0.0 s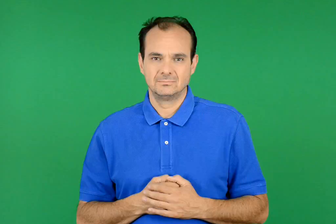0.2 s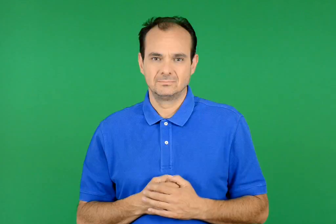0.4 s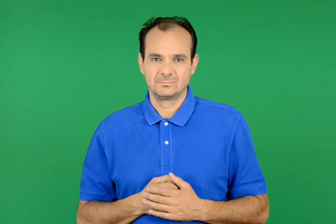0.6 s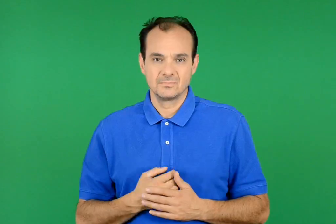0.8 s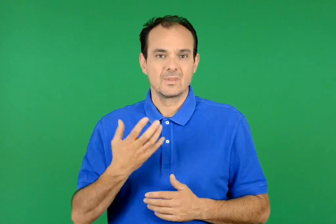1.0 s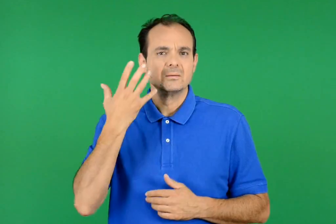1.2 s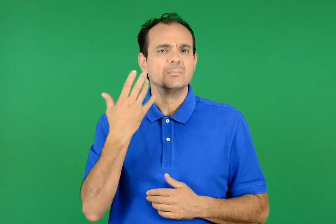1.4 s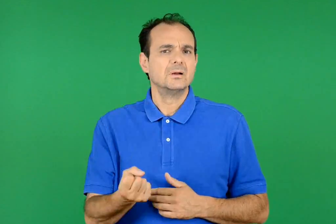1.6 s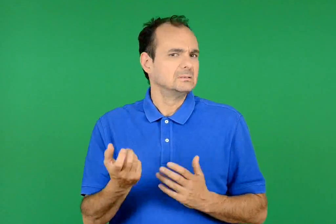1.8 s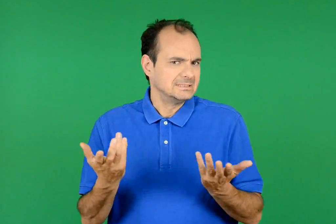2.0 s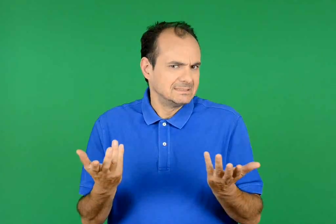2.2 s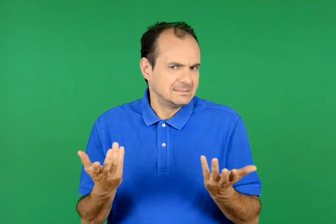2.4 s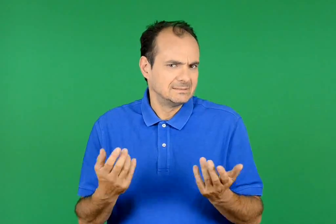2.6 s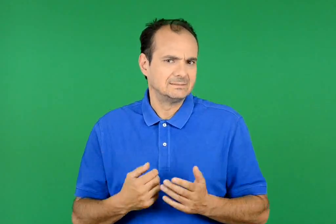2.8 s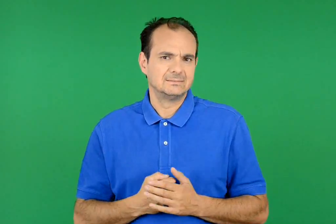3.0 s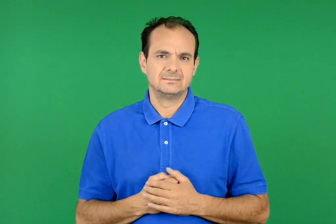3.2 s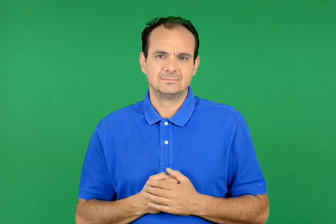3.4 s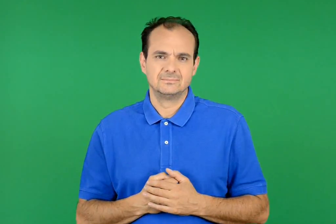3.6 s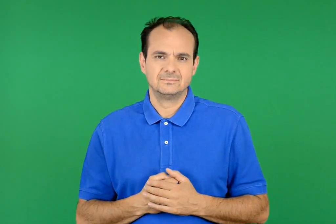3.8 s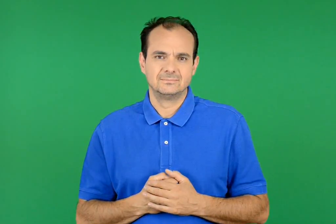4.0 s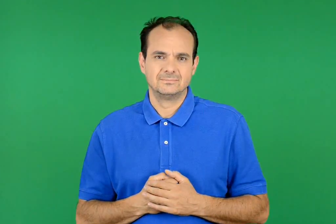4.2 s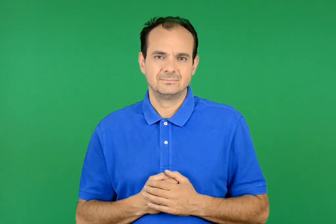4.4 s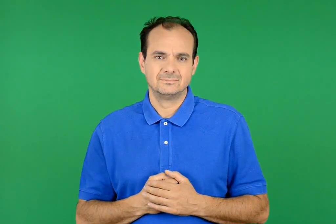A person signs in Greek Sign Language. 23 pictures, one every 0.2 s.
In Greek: τι υπάρχει ;
